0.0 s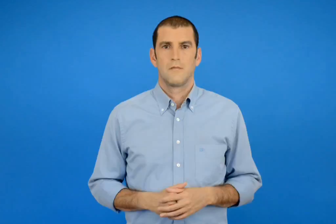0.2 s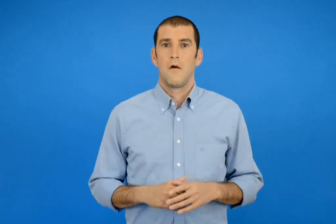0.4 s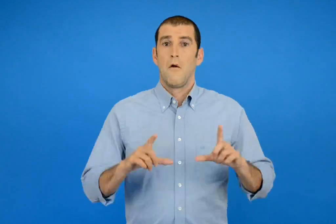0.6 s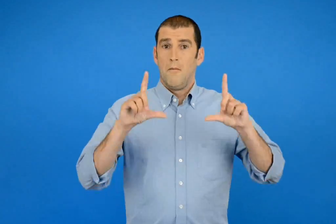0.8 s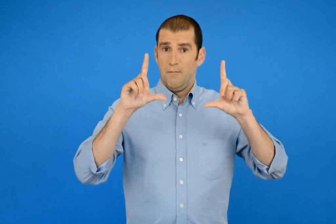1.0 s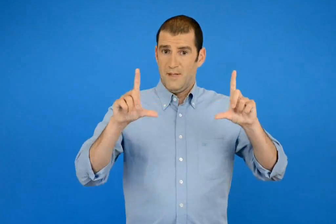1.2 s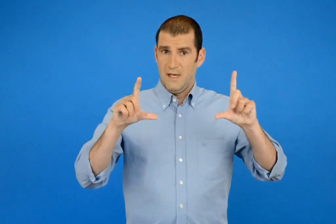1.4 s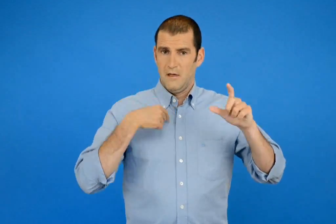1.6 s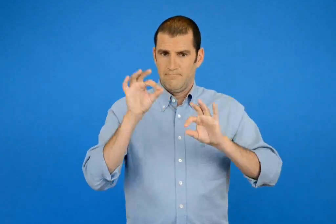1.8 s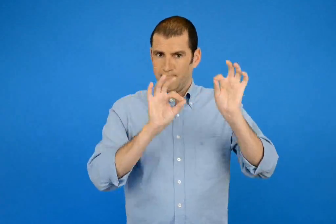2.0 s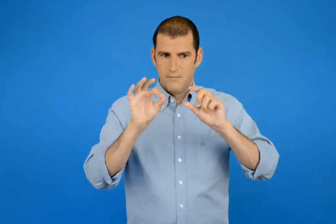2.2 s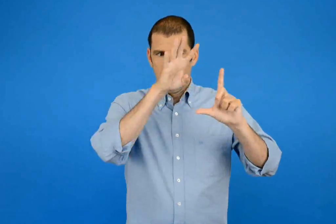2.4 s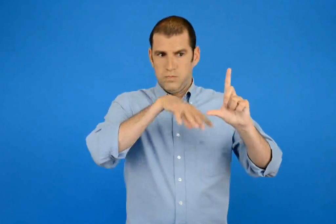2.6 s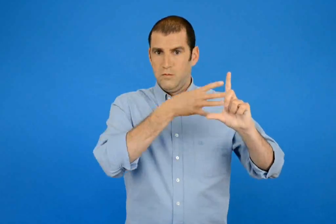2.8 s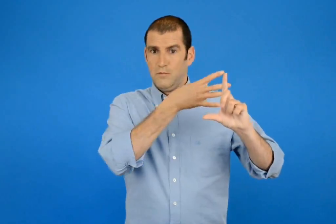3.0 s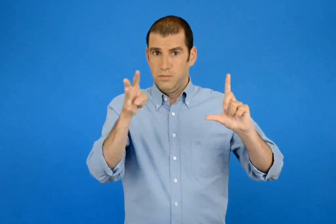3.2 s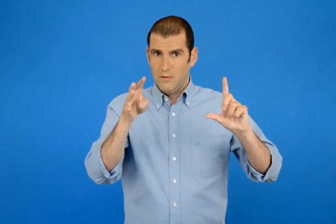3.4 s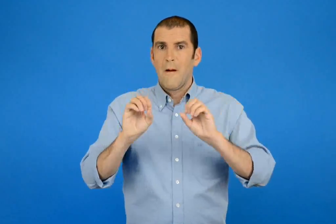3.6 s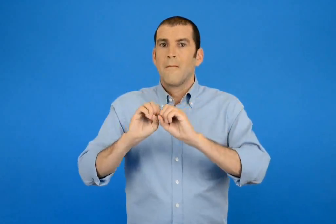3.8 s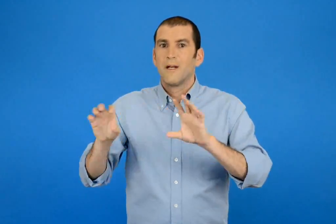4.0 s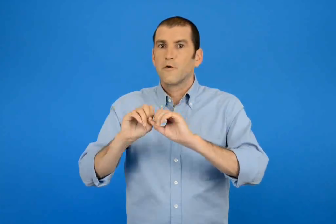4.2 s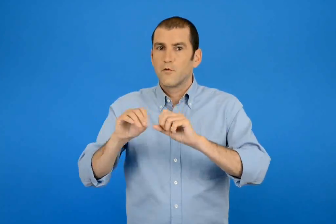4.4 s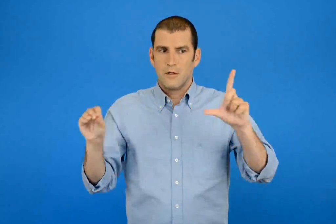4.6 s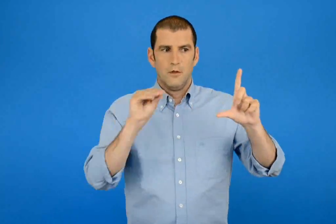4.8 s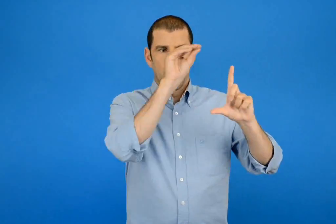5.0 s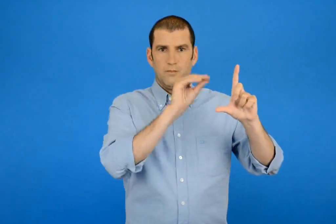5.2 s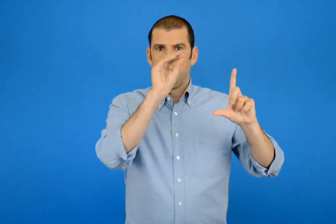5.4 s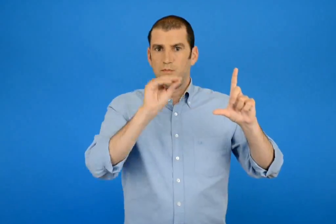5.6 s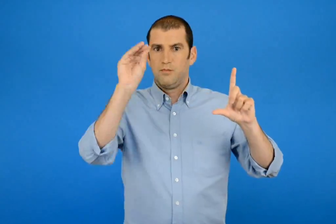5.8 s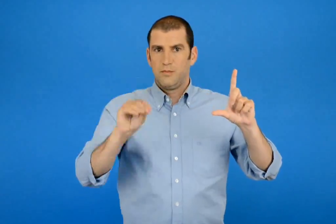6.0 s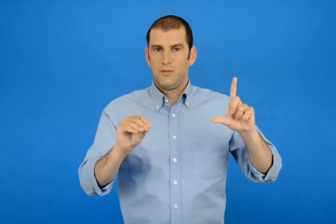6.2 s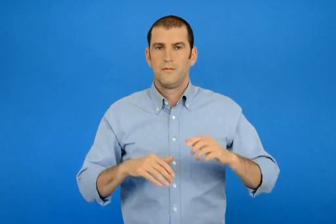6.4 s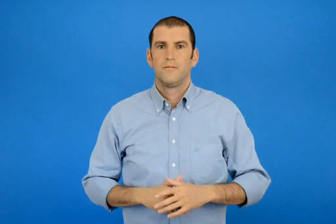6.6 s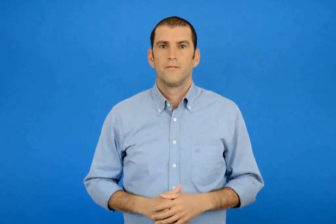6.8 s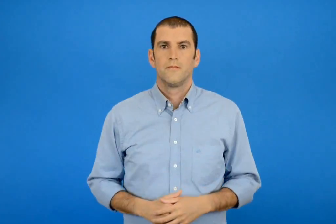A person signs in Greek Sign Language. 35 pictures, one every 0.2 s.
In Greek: να φτιάξουμε έναν πίνακα για να οργανώσουμε τις πληροφορίες
